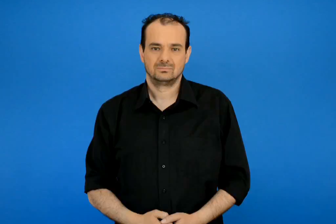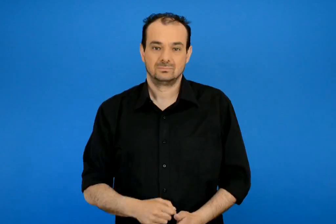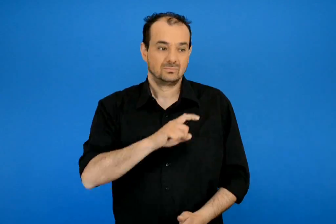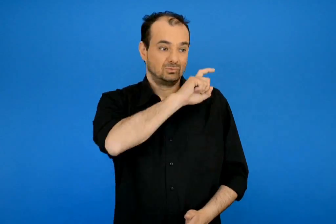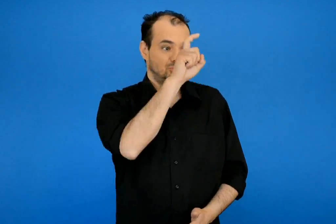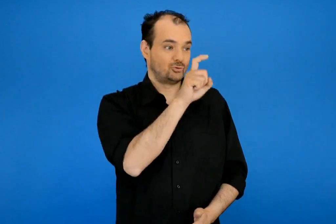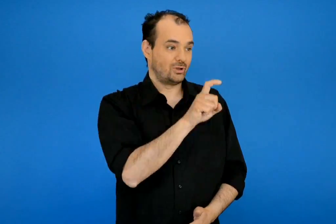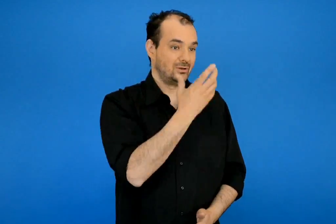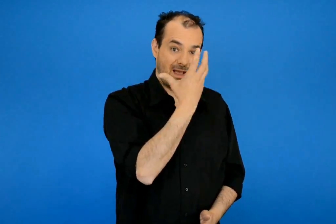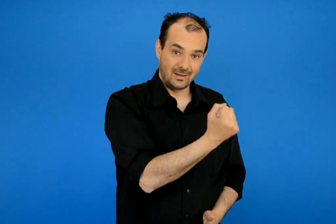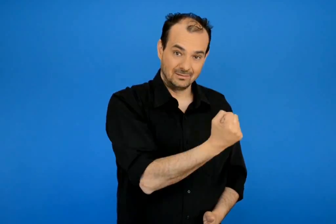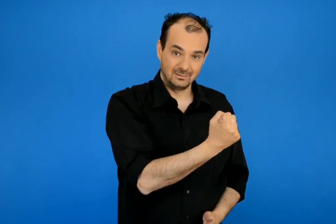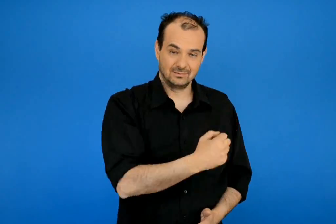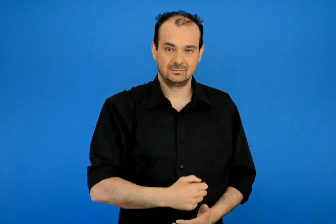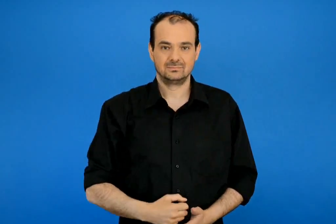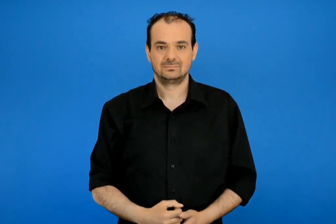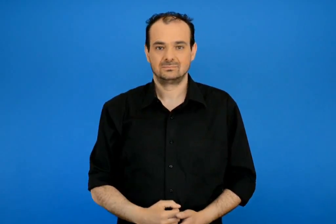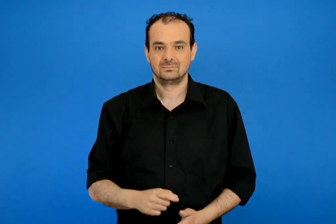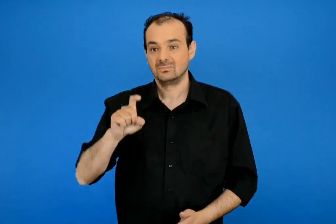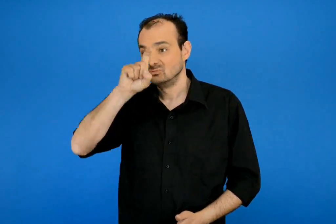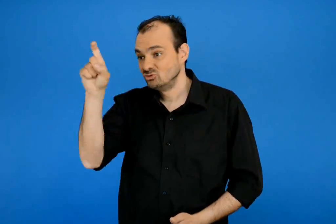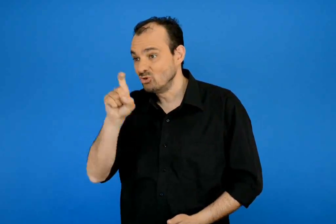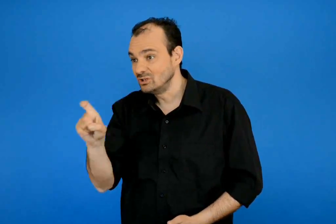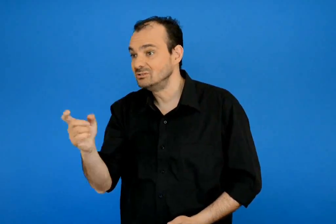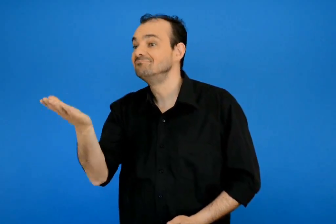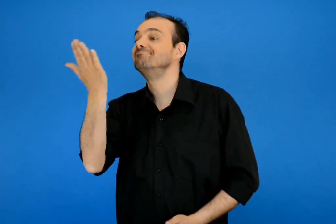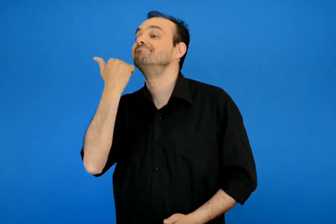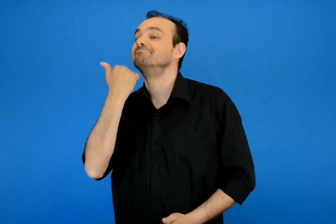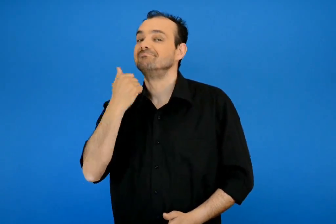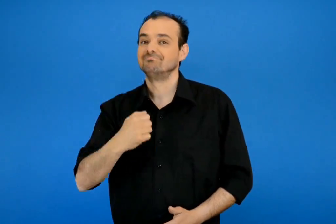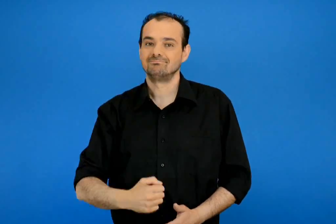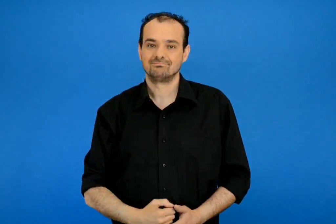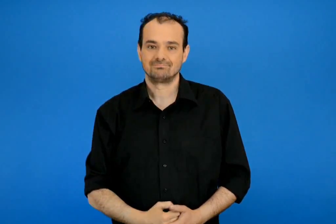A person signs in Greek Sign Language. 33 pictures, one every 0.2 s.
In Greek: έχουν ζωή δεν έχουν ζωή
